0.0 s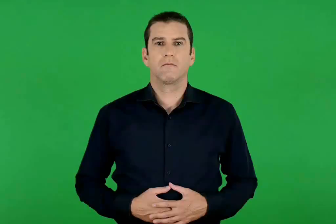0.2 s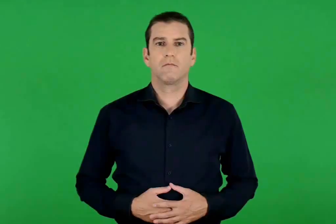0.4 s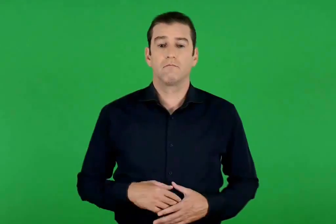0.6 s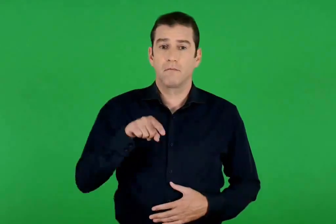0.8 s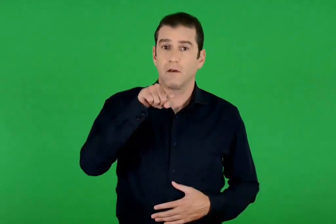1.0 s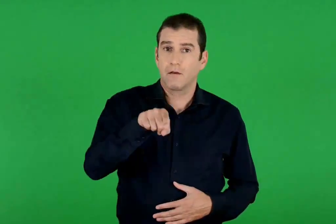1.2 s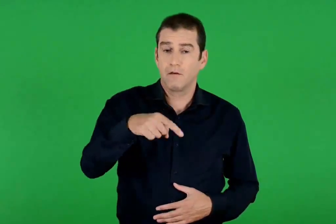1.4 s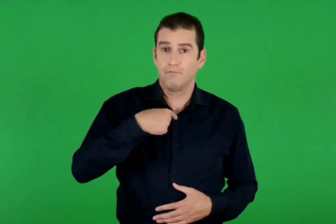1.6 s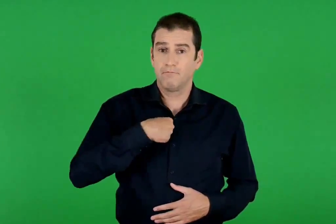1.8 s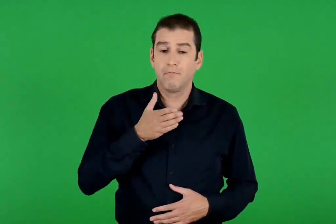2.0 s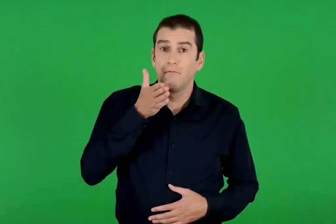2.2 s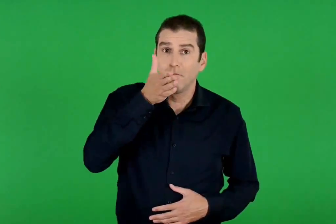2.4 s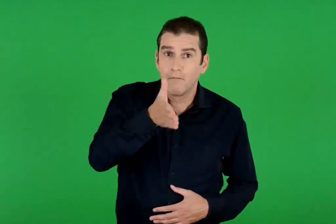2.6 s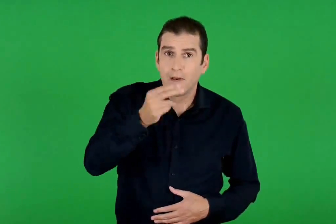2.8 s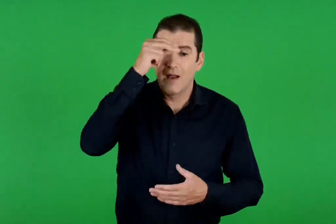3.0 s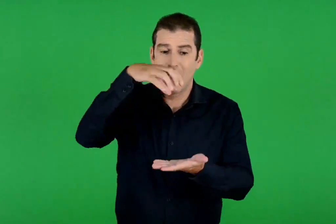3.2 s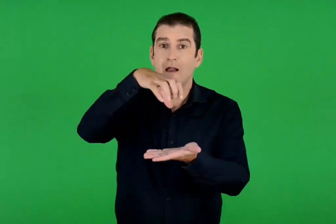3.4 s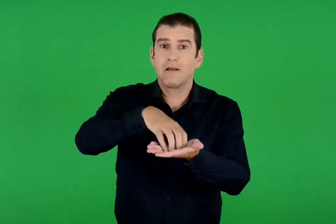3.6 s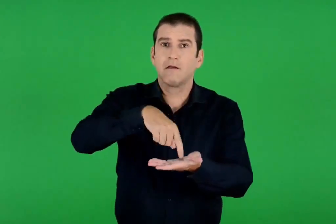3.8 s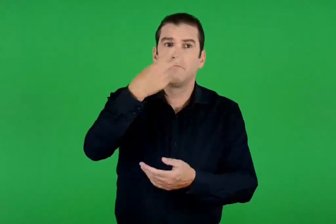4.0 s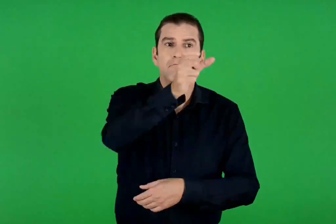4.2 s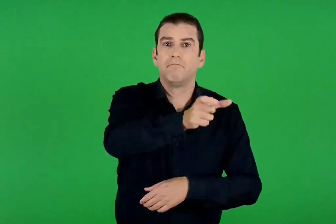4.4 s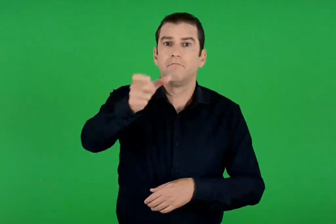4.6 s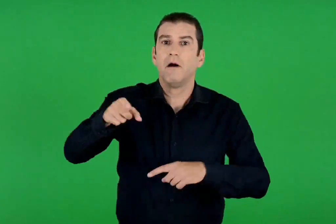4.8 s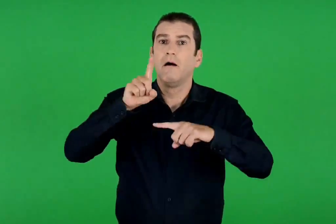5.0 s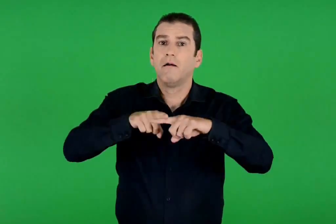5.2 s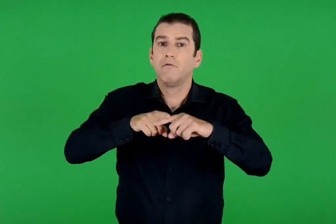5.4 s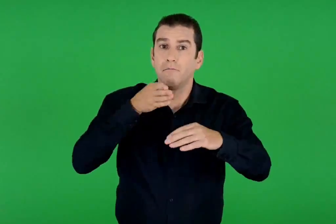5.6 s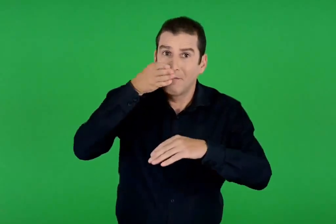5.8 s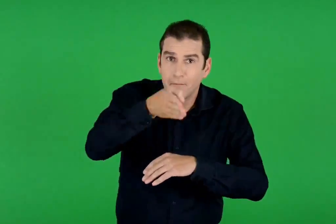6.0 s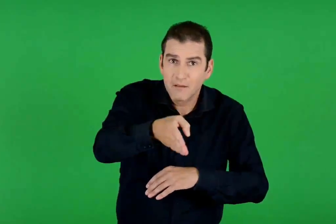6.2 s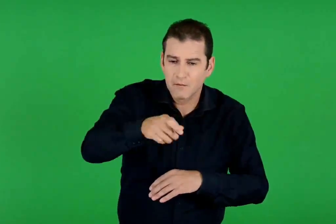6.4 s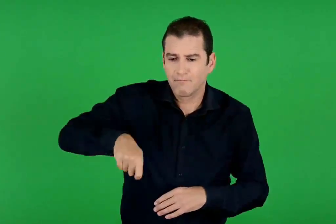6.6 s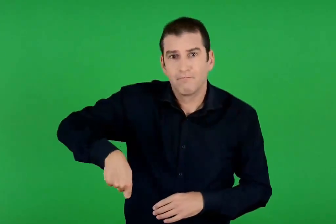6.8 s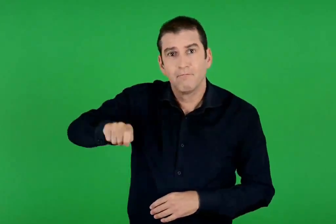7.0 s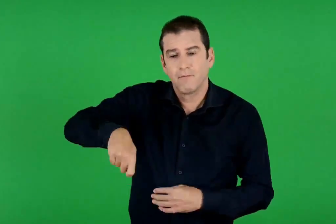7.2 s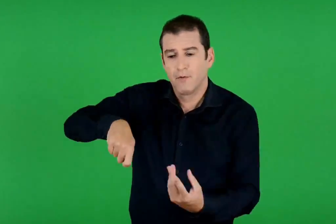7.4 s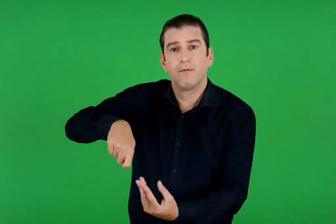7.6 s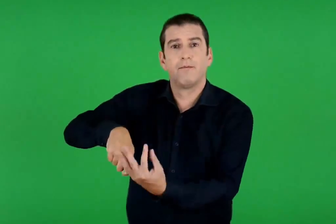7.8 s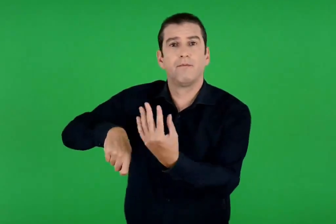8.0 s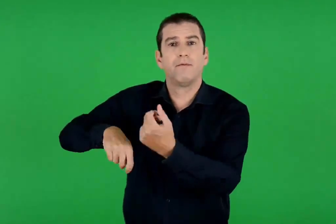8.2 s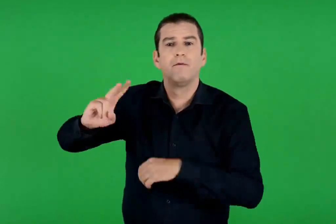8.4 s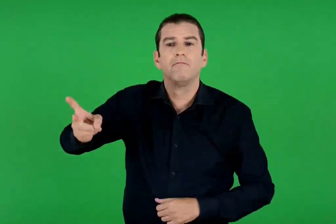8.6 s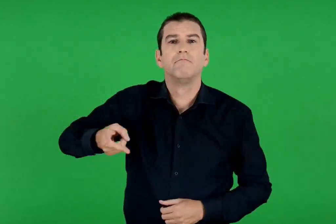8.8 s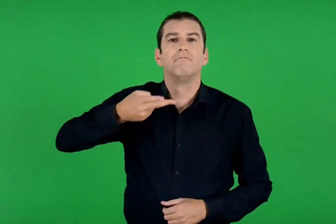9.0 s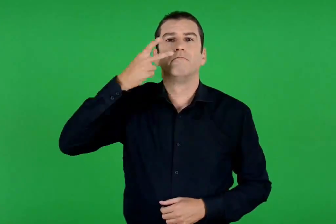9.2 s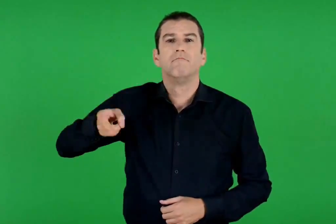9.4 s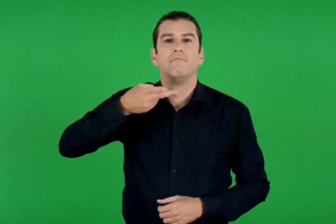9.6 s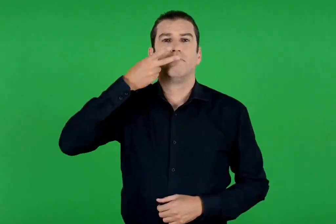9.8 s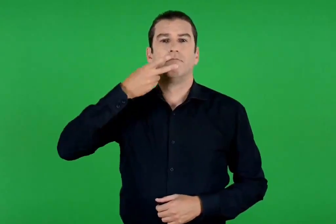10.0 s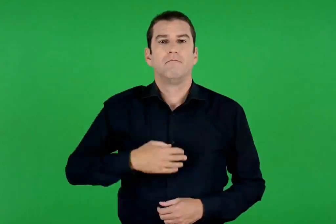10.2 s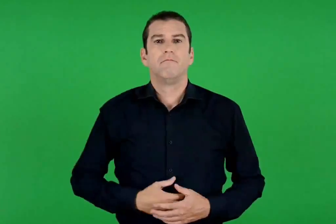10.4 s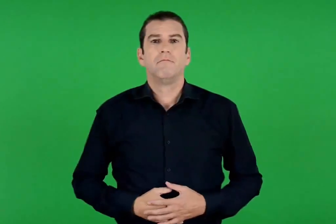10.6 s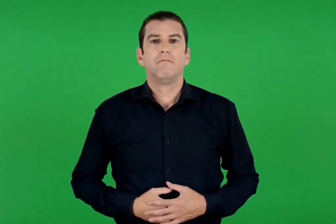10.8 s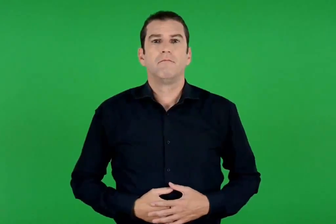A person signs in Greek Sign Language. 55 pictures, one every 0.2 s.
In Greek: εκεί σαν μπω , μες σε εκκλησία των γραικών· με των θυμιαμάτων της τες ευωδίες
